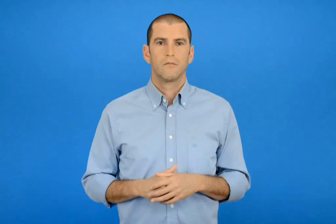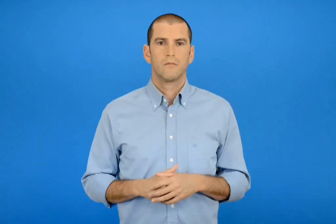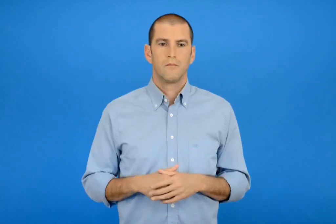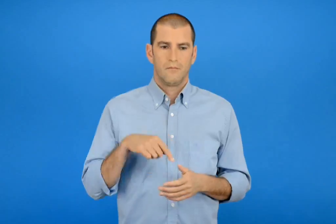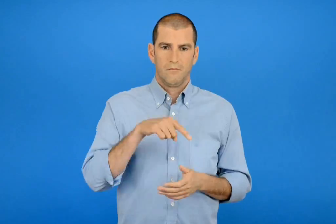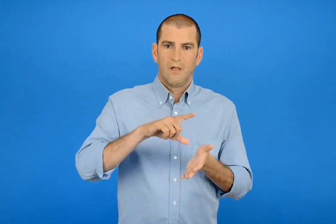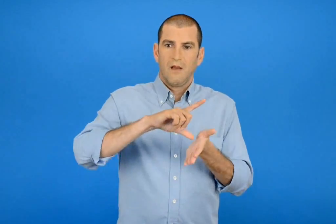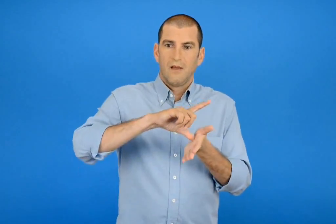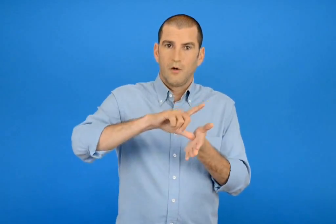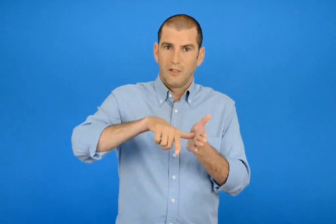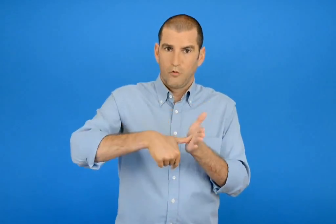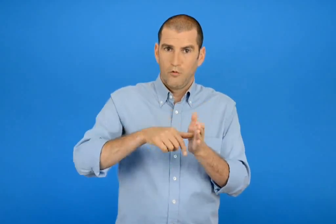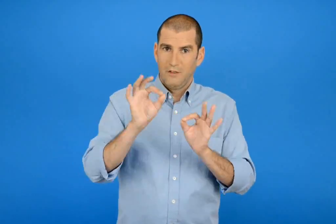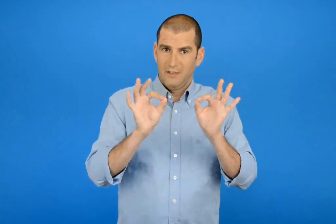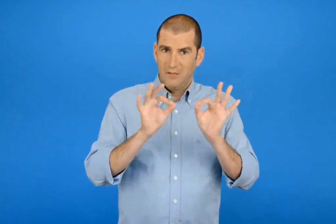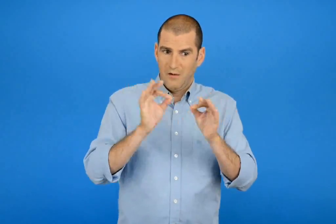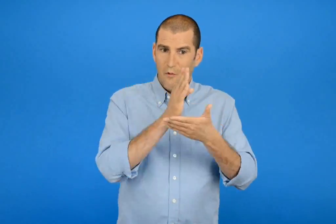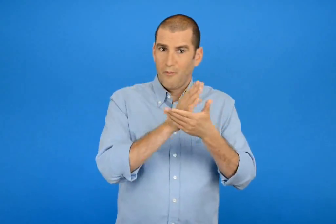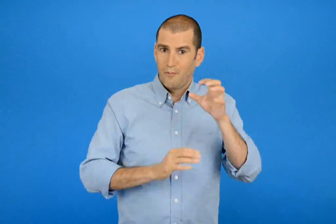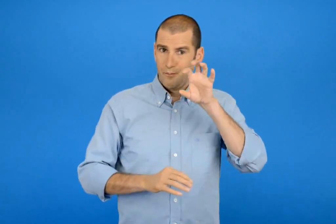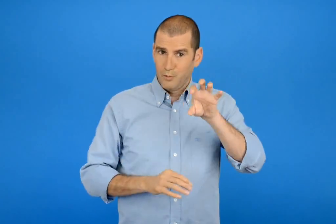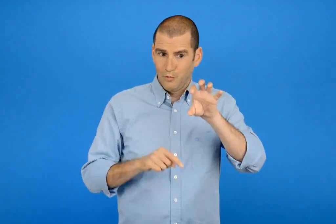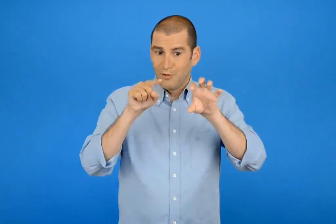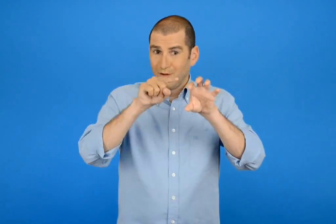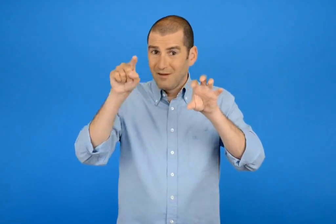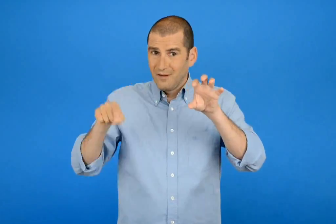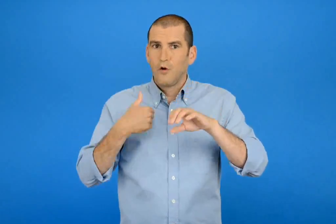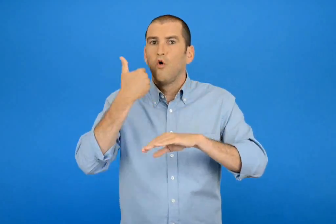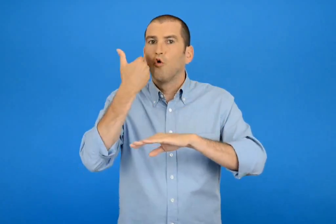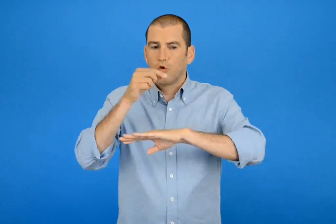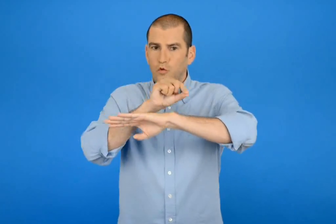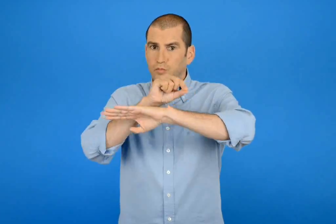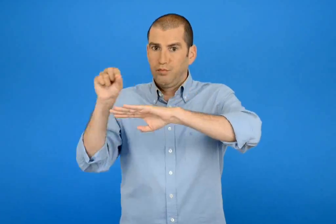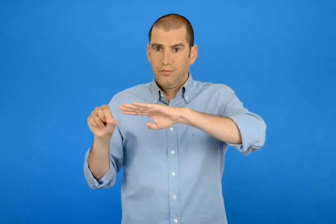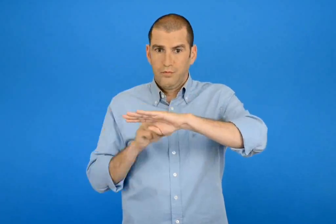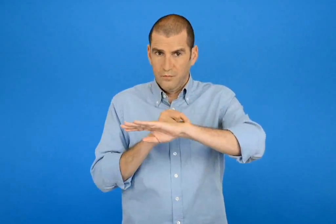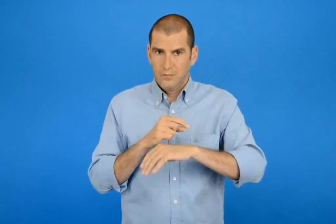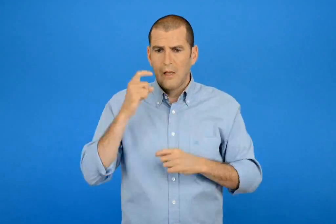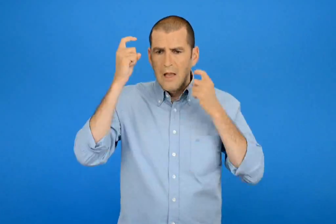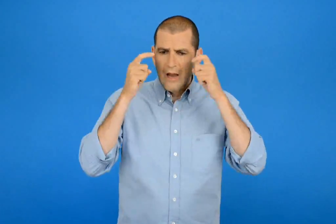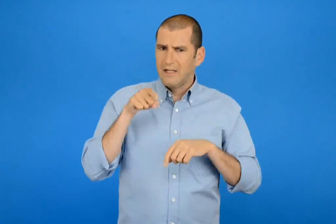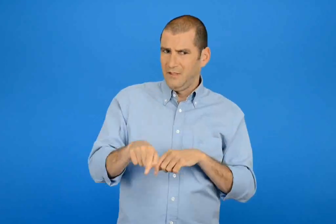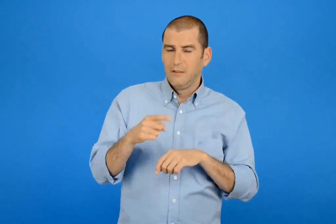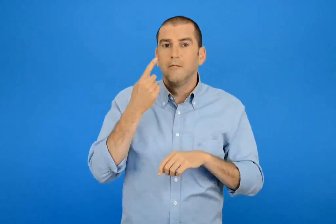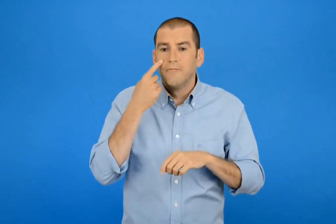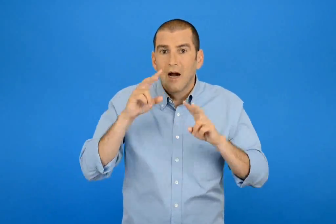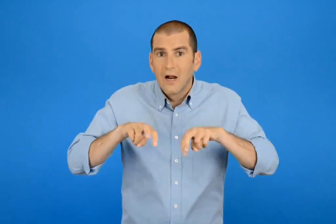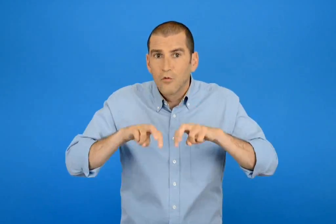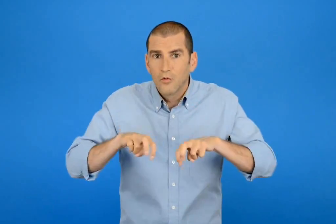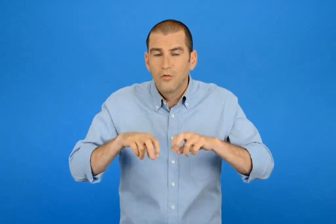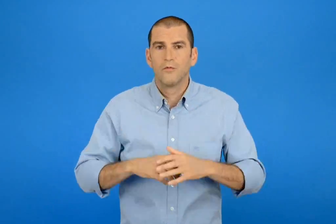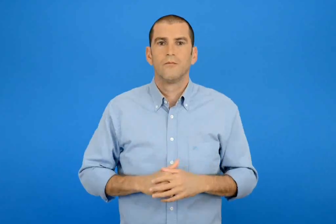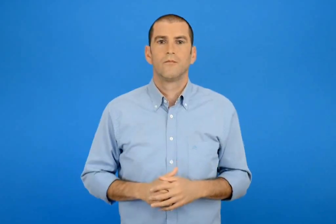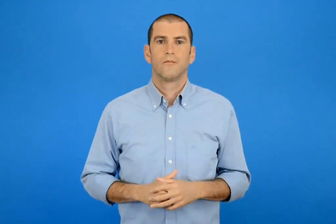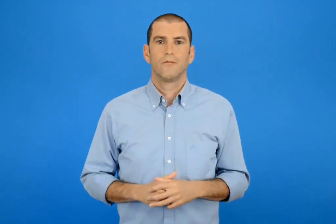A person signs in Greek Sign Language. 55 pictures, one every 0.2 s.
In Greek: χαράζω με κόκκινο το άλλο μισό γεωμετρικό σχήμα ελέγχω τις εκτιμήσεις μου
